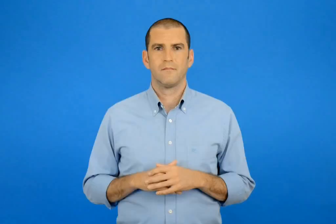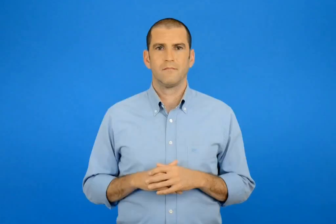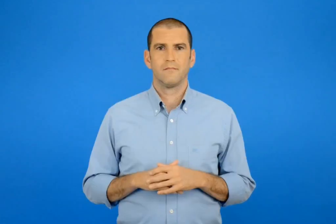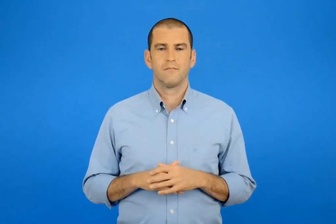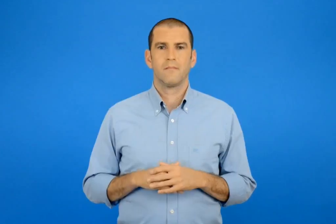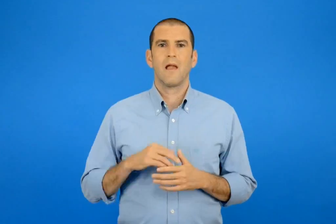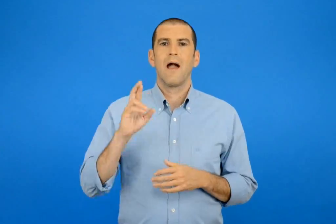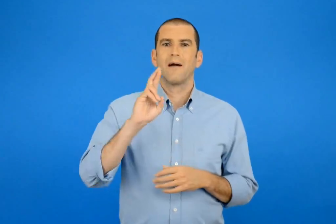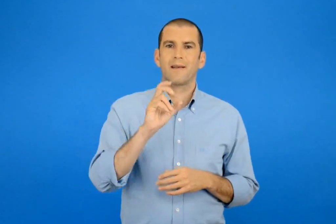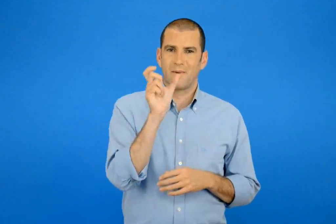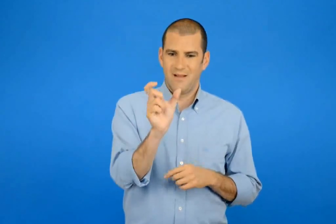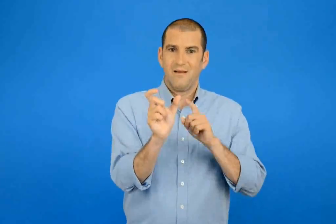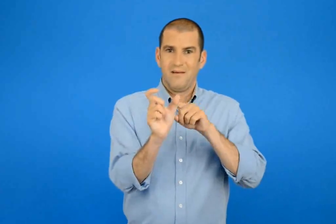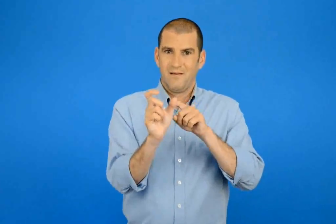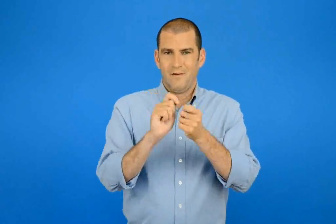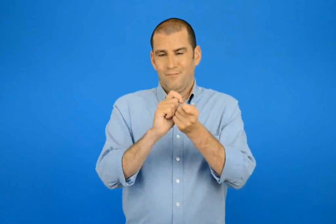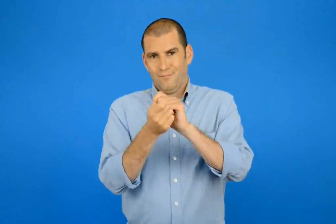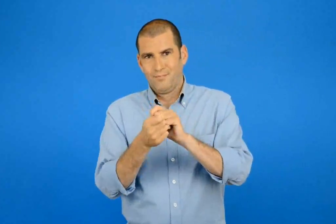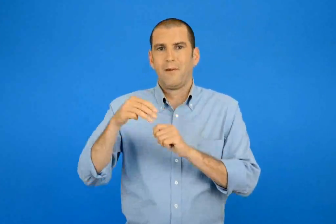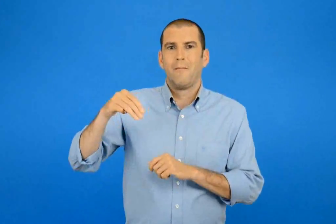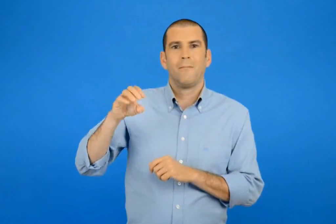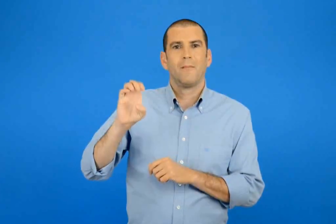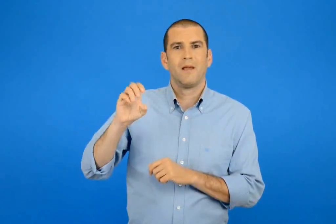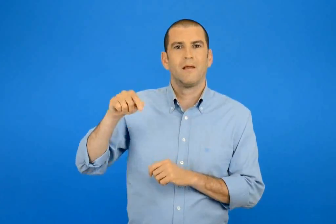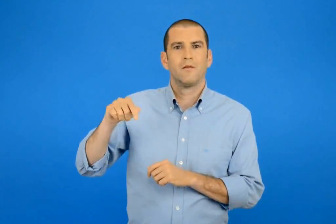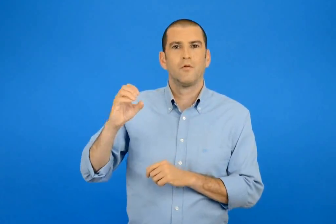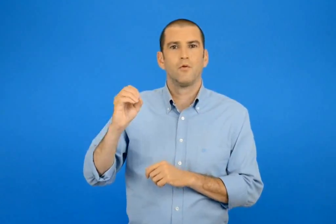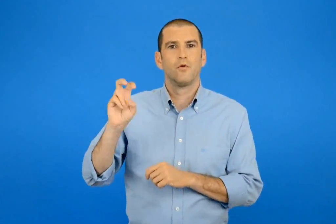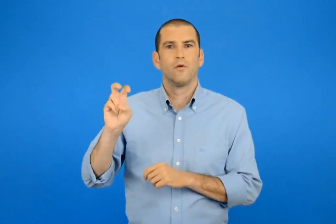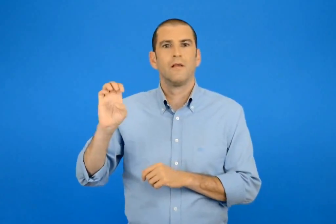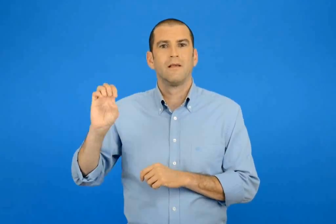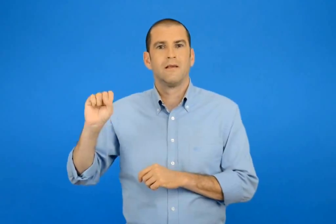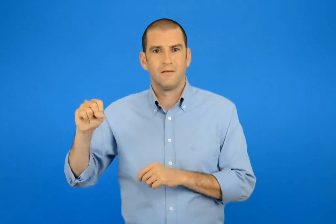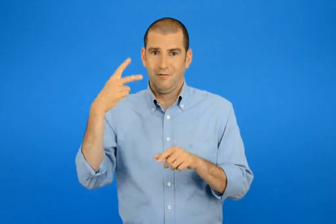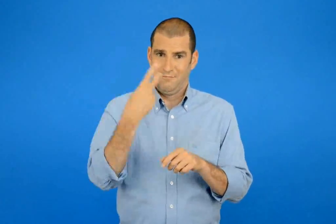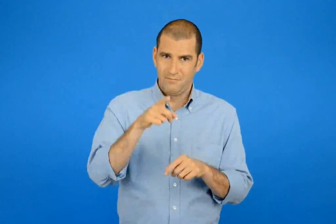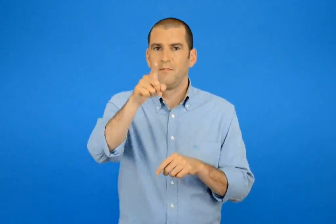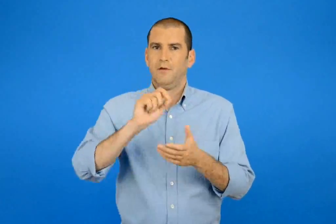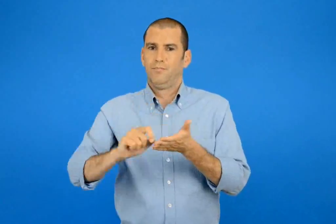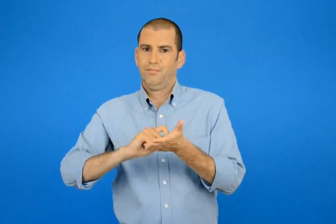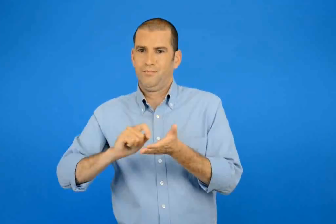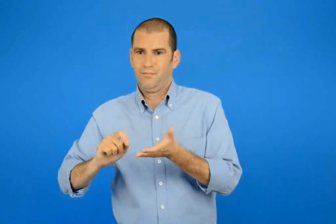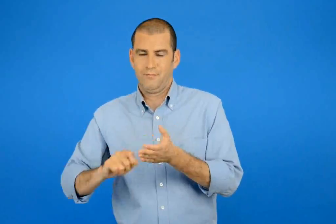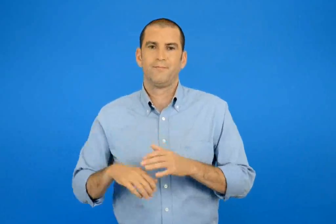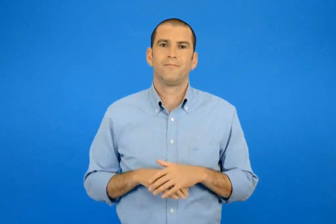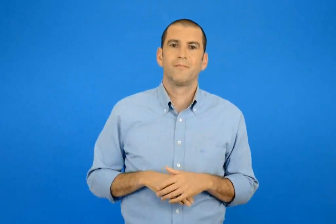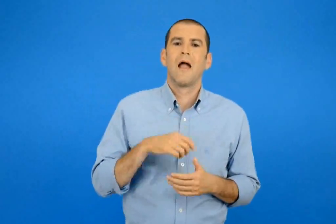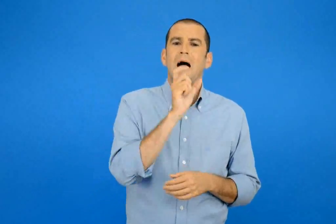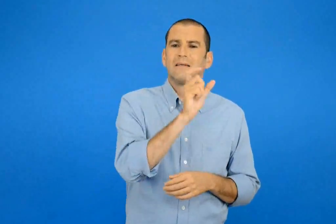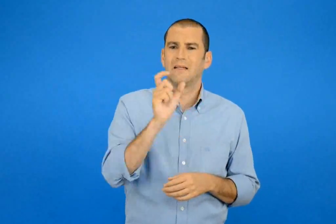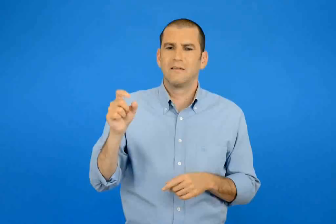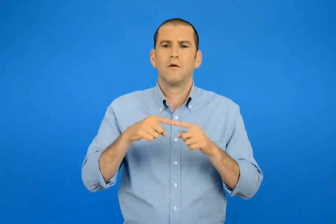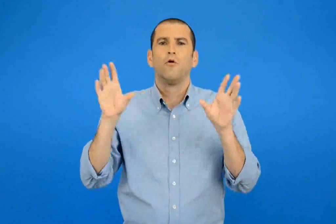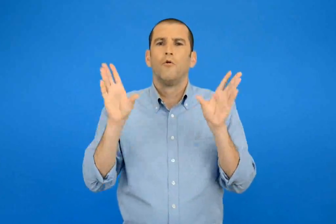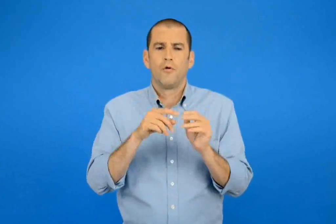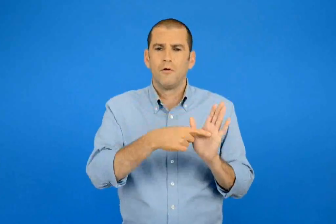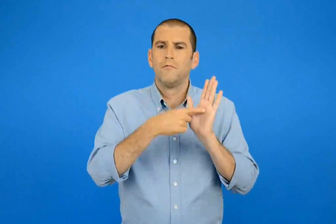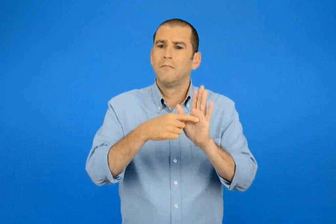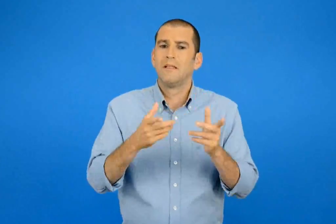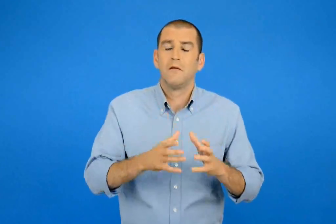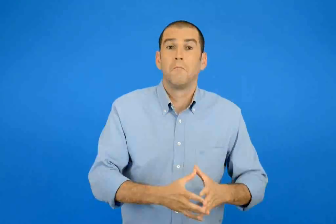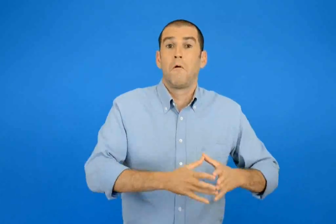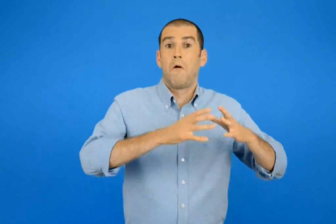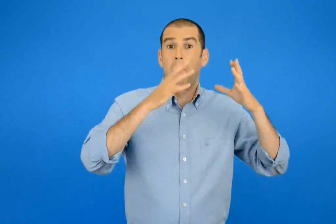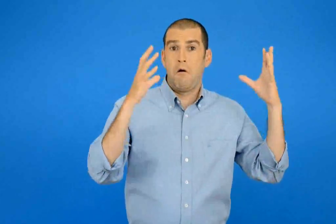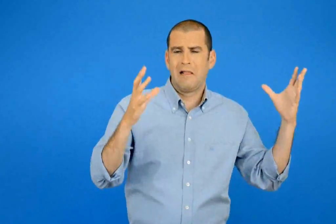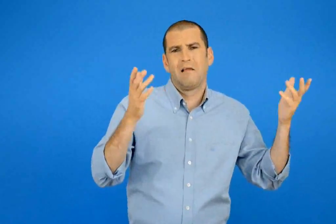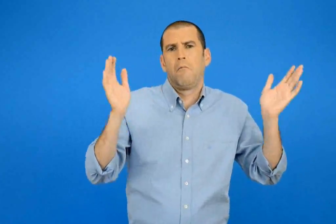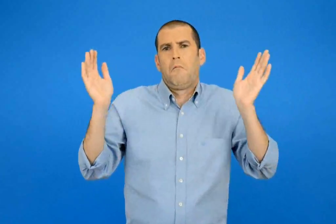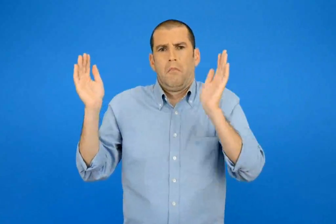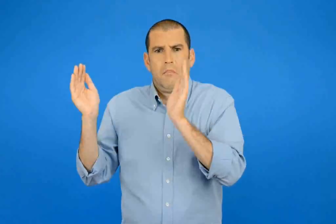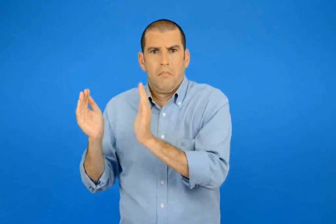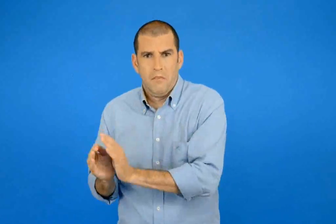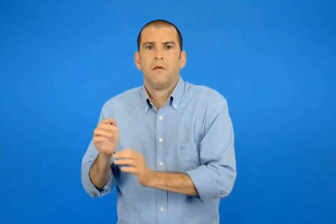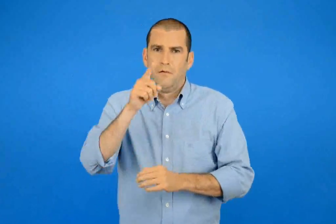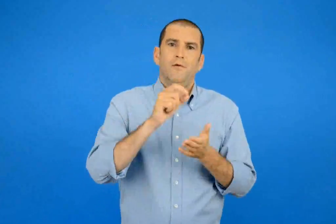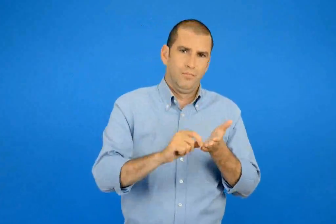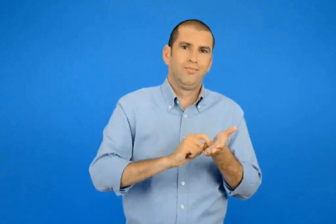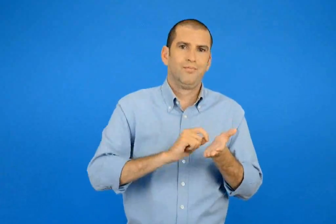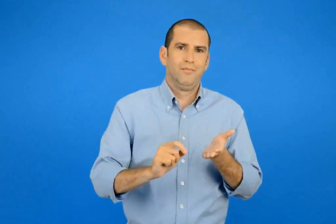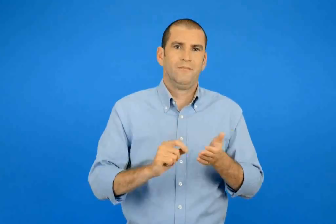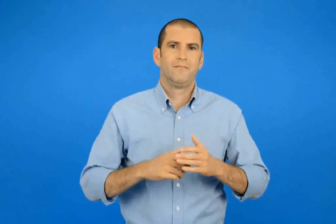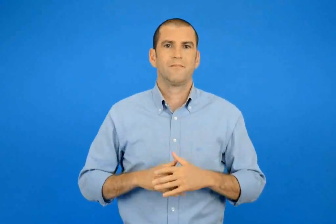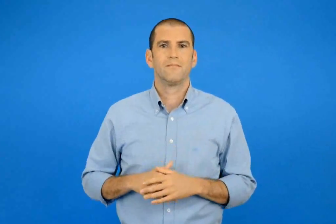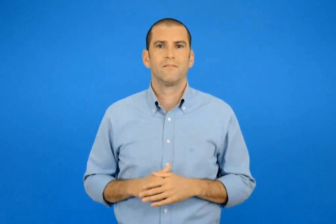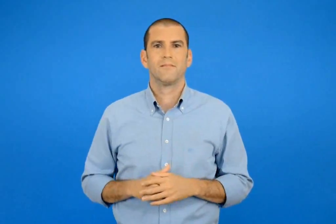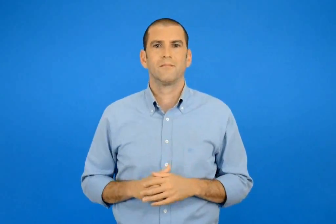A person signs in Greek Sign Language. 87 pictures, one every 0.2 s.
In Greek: να φτιάχνεις μετοχές από ρήματά φτιάχνεις λέξεις που σημαίνουν για κάτι ότι είναι πιο μεγάλο η πιο μικρό
